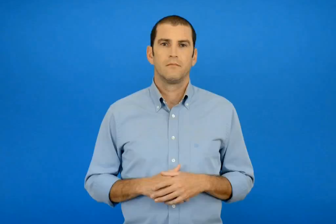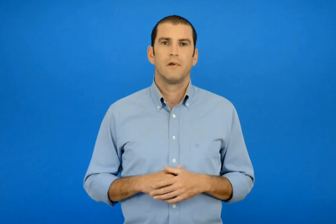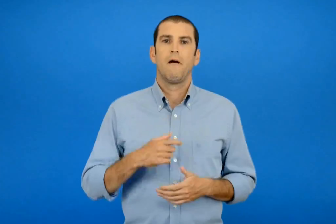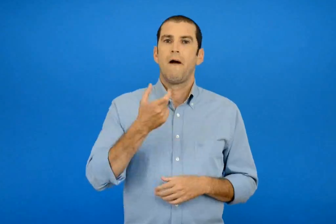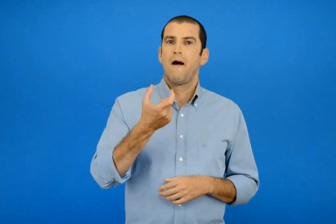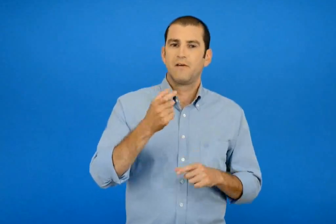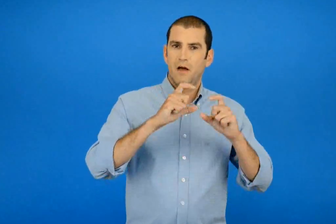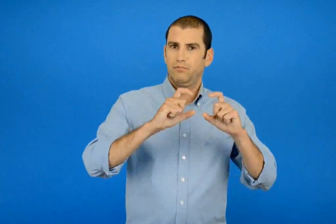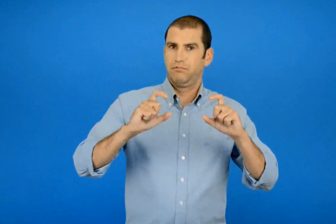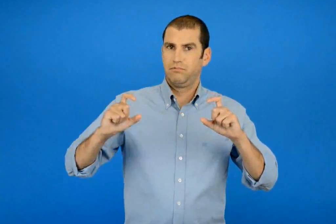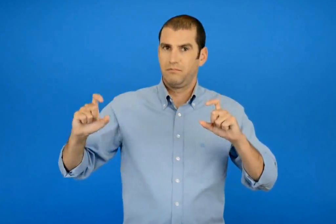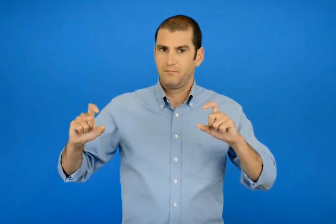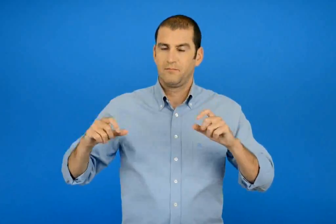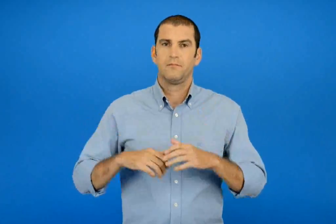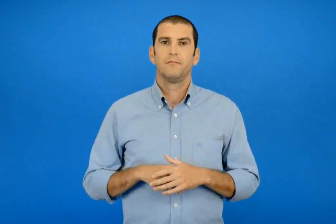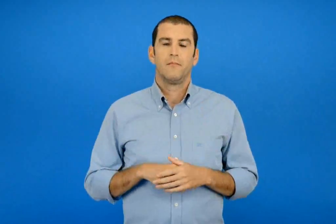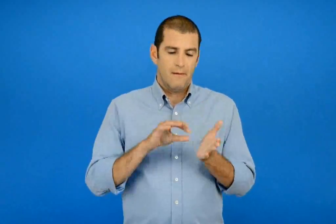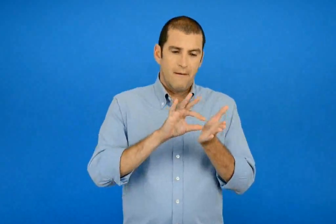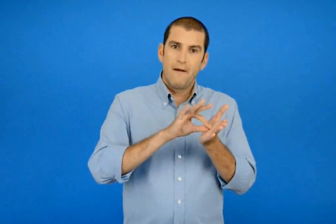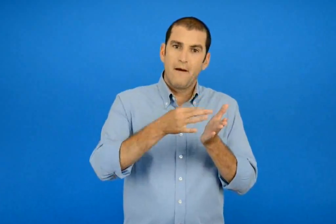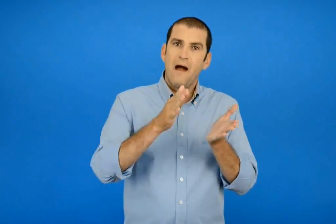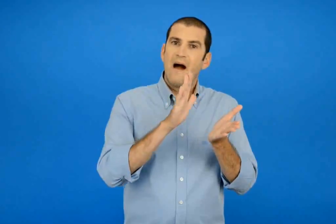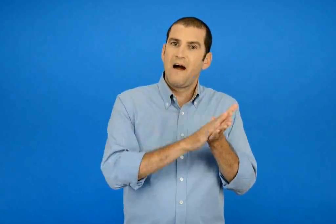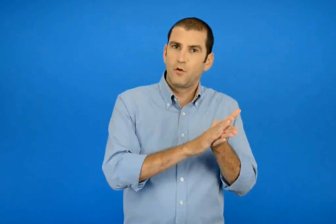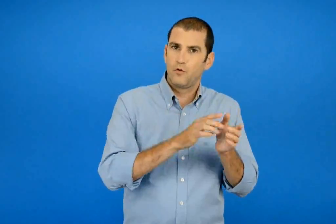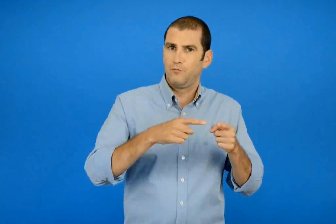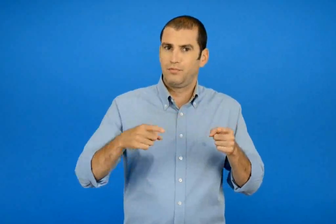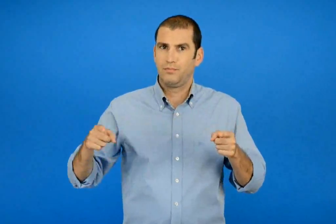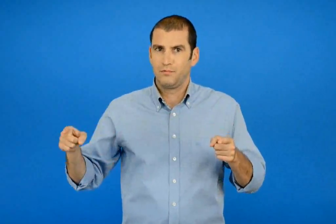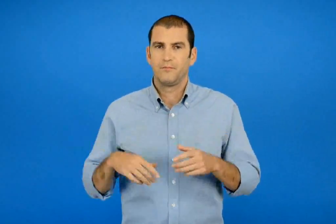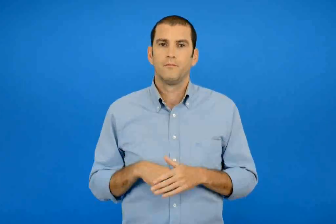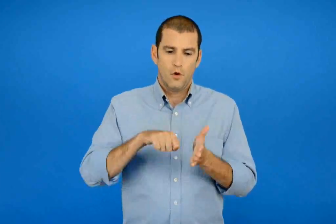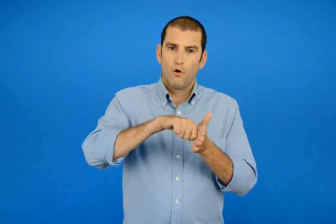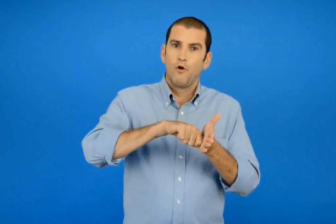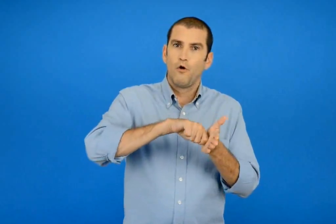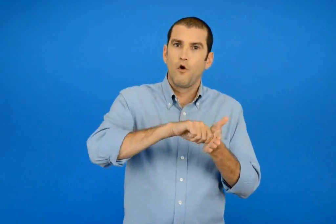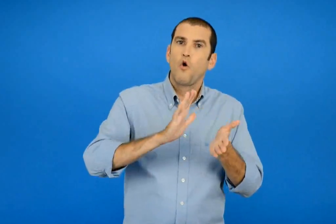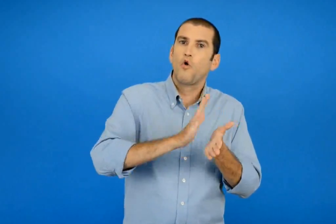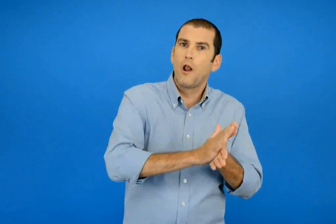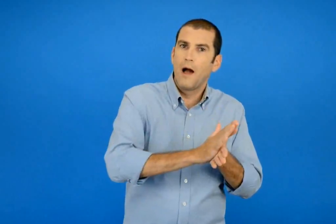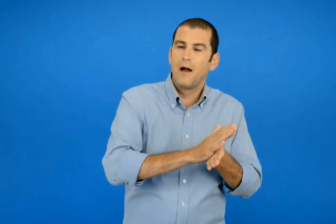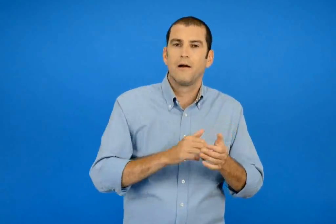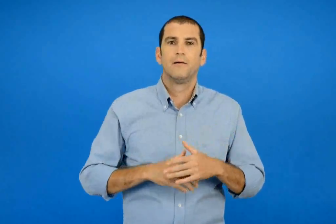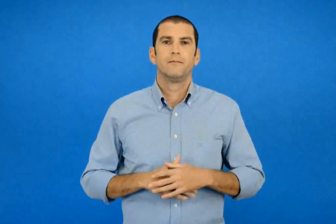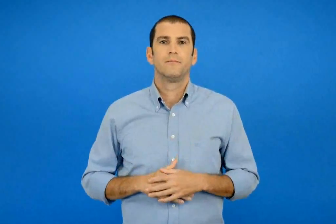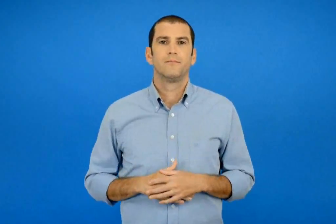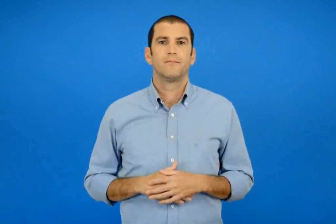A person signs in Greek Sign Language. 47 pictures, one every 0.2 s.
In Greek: αυγά αυτοκόλλητα κόλλα
